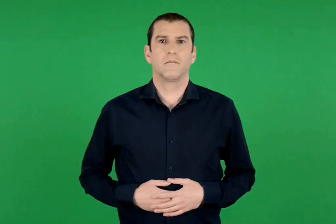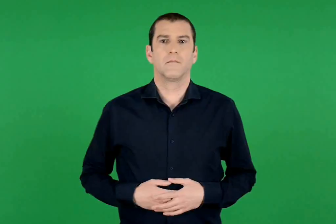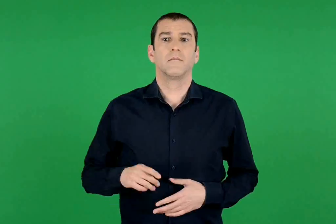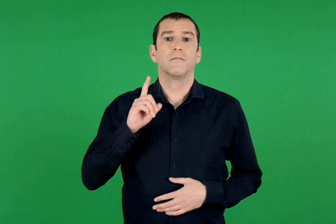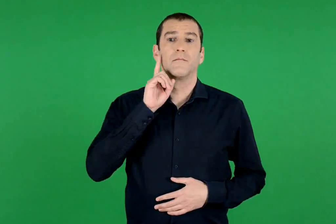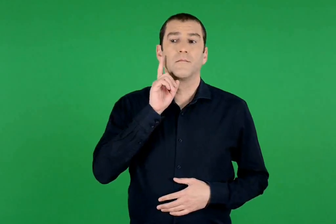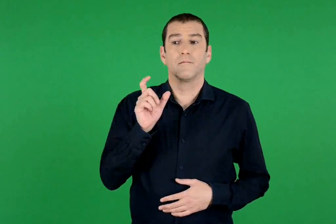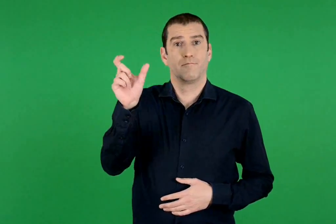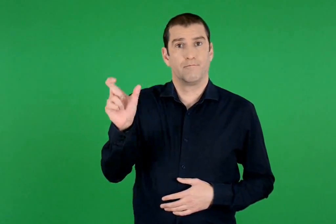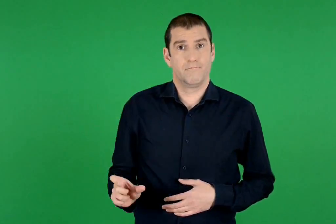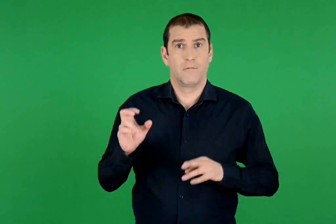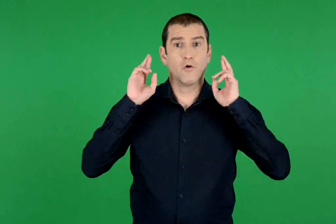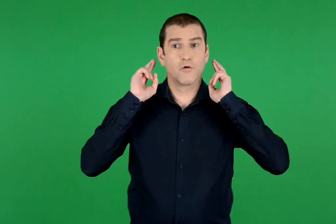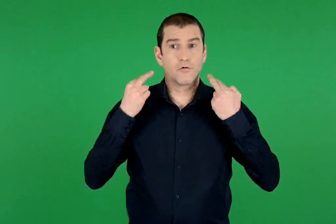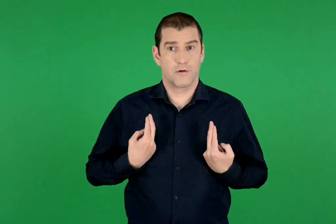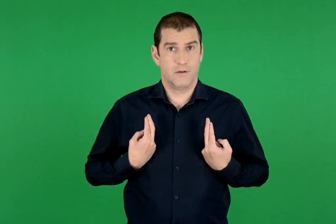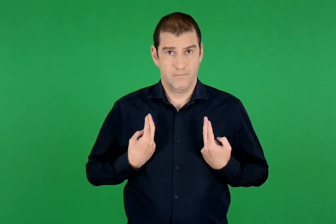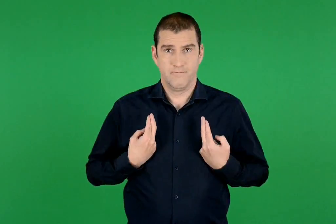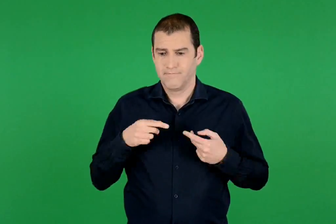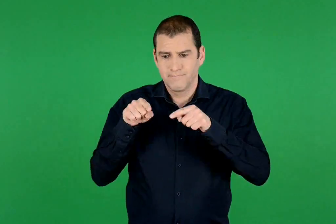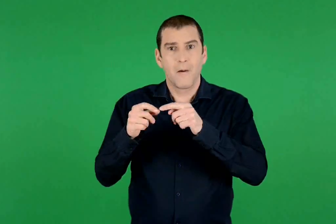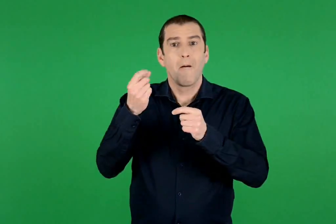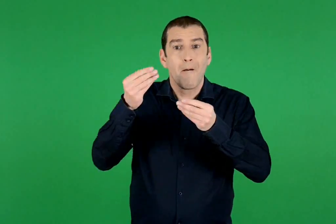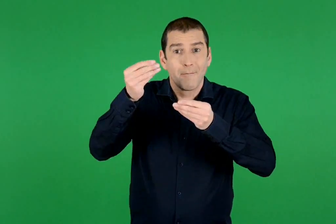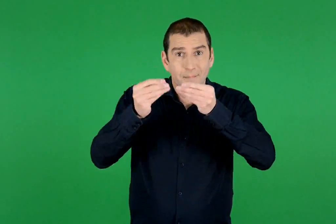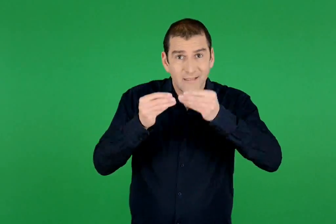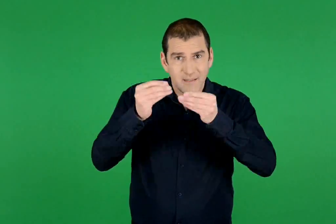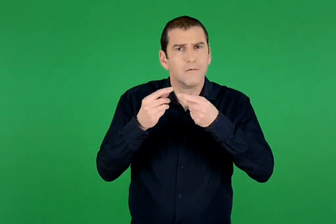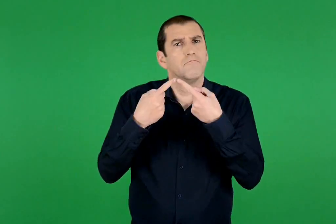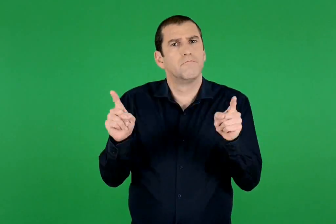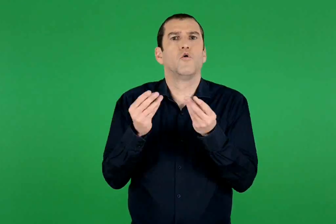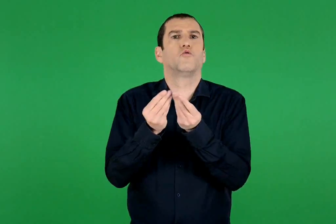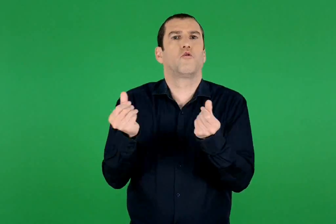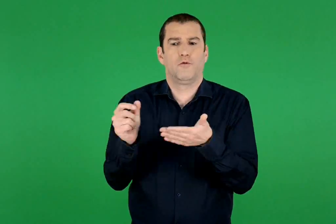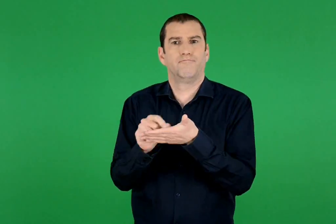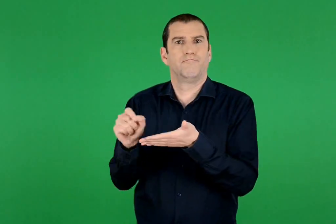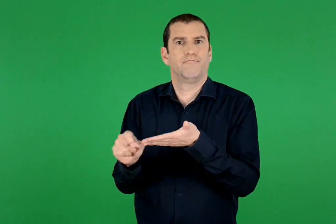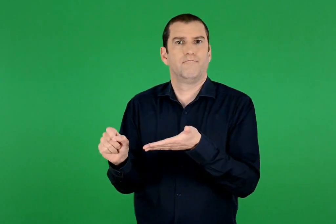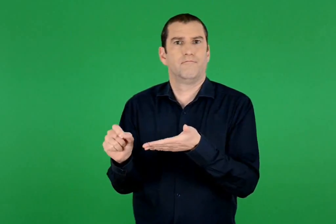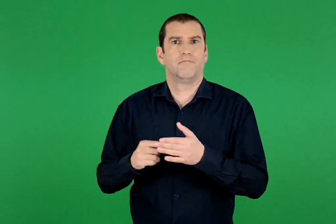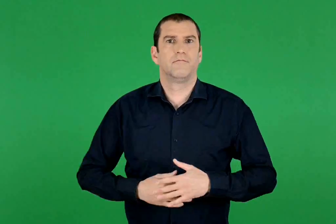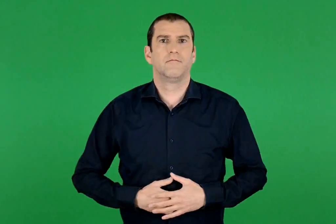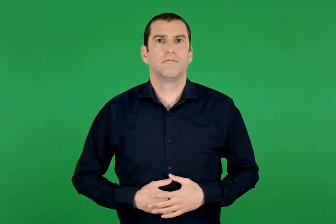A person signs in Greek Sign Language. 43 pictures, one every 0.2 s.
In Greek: η κορίνα γράφει αυτή την πράξη με έναν διαφορετικό τρόπο
